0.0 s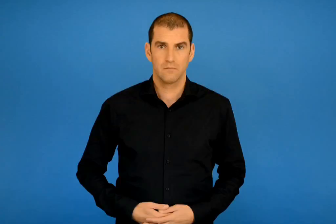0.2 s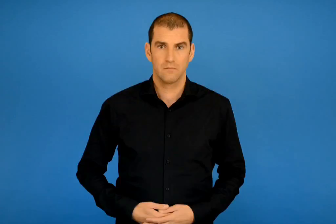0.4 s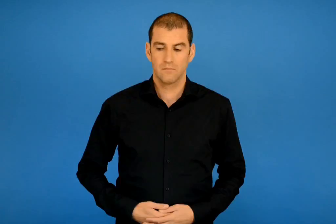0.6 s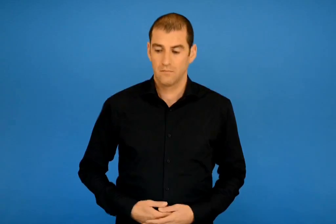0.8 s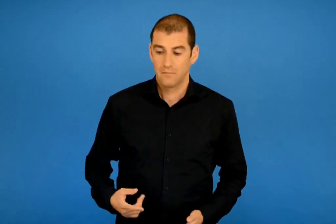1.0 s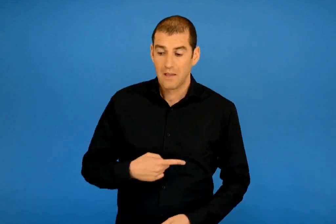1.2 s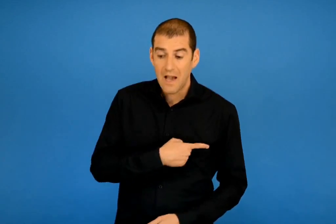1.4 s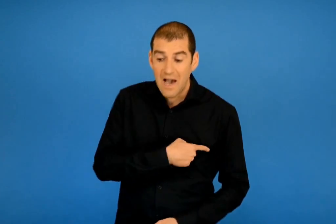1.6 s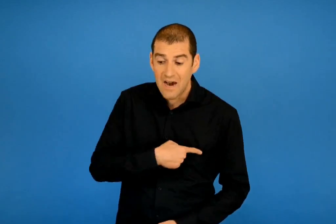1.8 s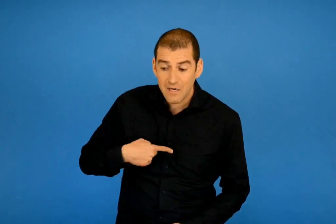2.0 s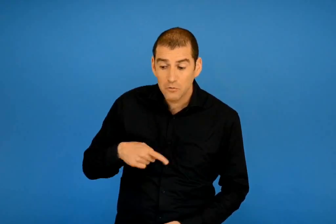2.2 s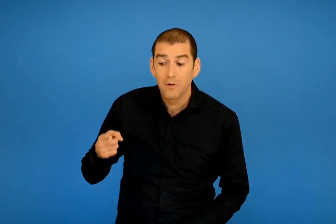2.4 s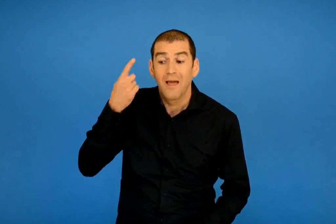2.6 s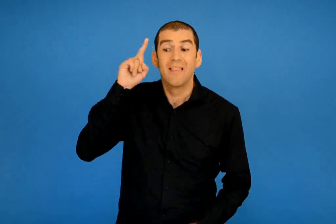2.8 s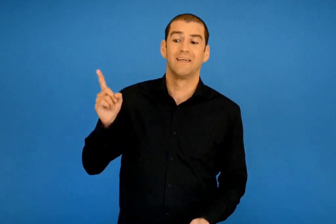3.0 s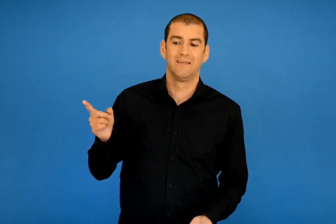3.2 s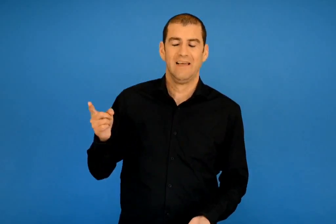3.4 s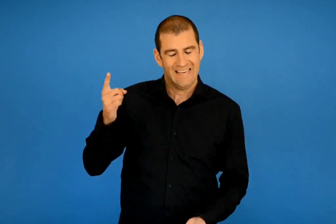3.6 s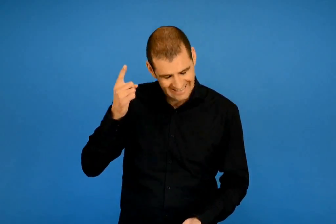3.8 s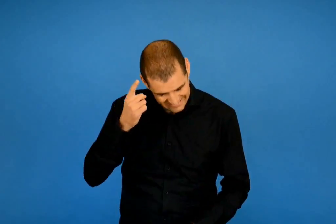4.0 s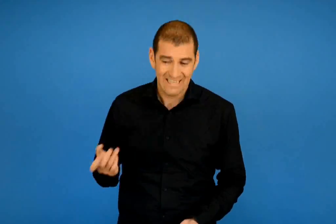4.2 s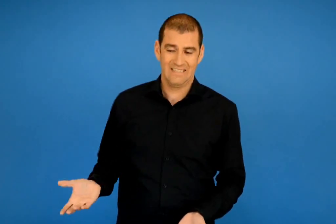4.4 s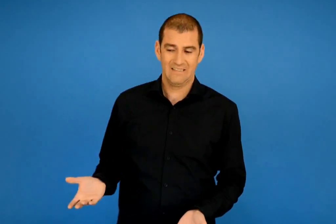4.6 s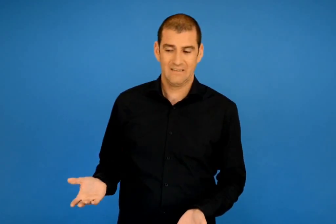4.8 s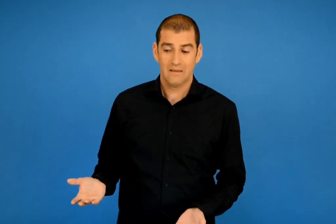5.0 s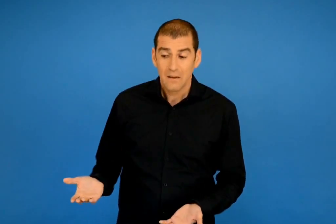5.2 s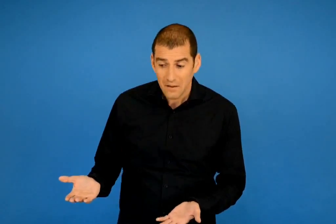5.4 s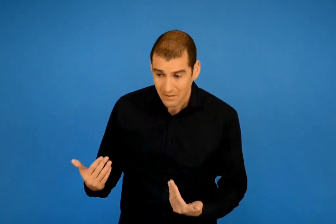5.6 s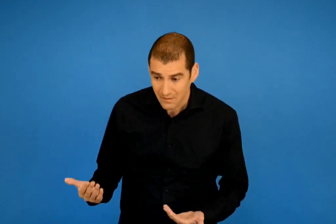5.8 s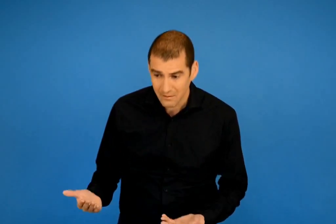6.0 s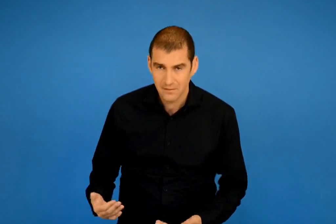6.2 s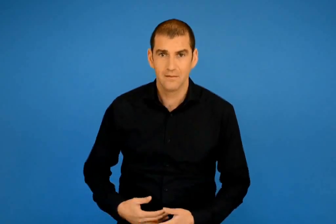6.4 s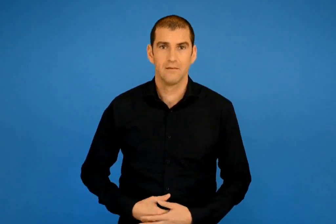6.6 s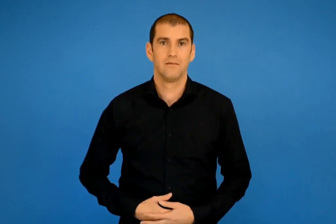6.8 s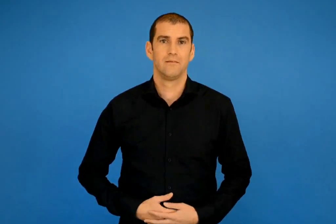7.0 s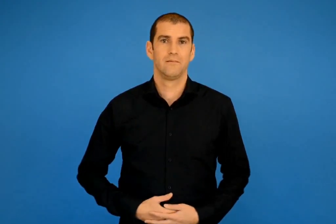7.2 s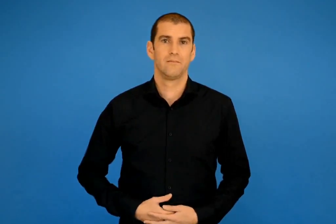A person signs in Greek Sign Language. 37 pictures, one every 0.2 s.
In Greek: δεν ξέρεις τι θα πει αρχηγός ; και βέβαια το ξέρεις - λοιπόν ;
